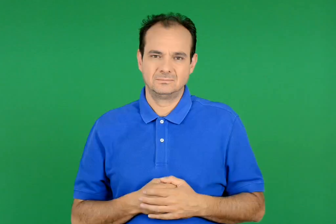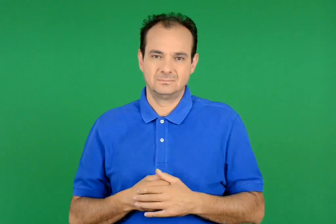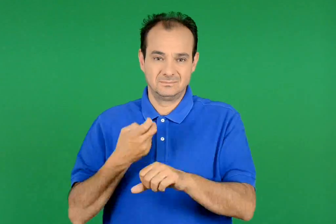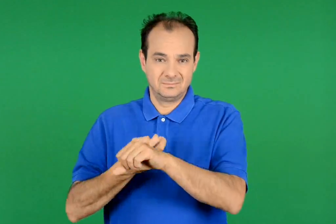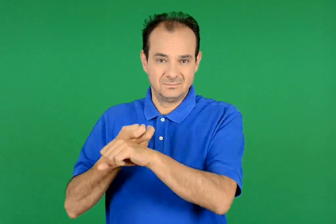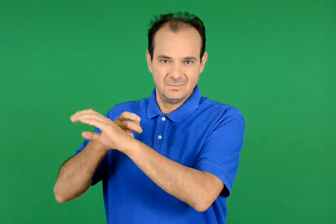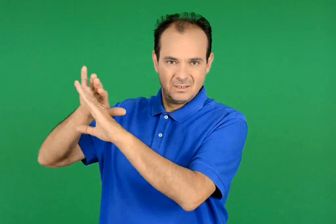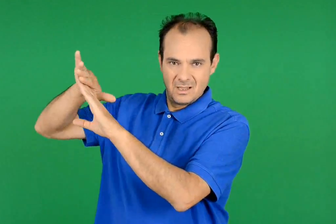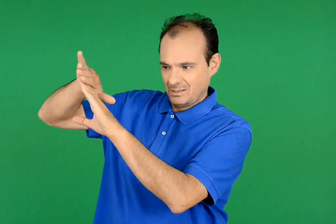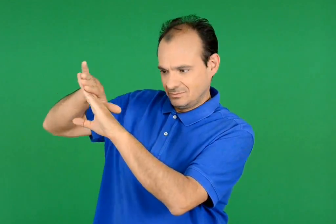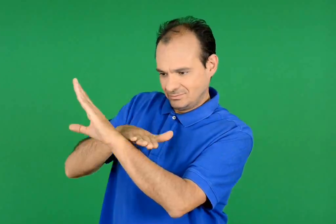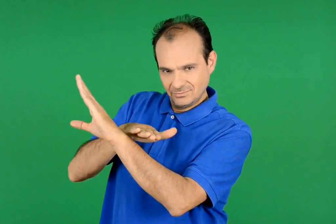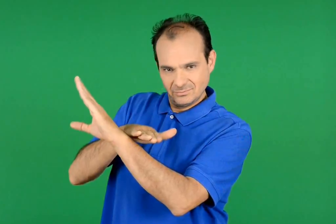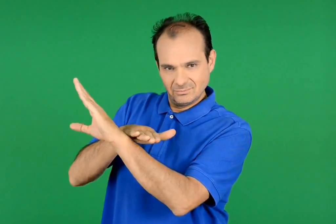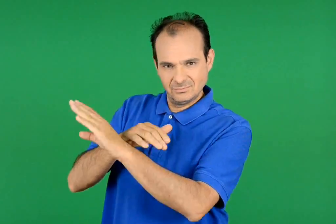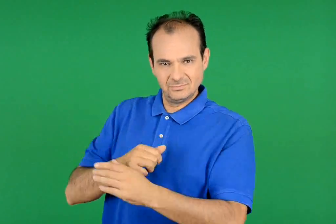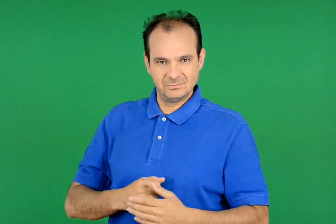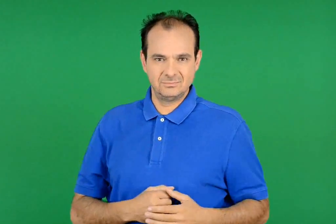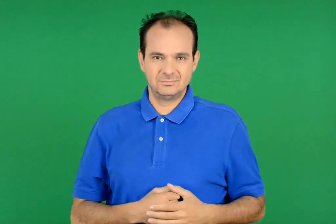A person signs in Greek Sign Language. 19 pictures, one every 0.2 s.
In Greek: ράχη
